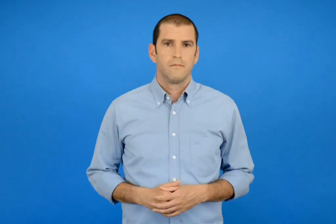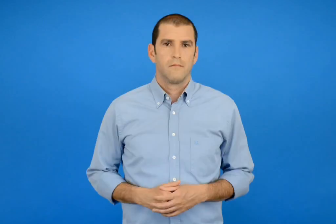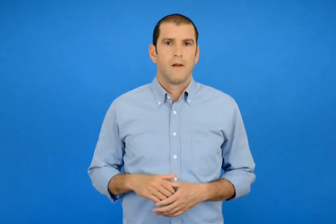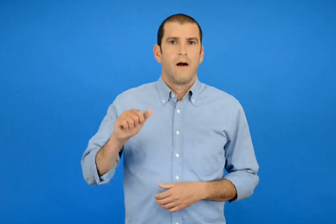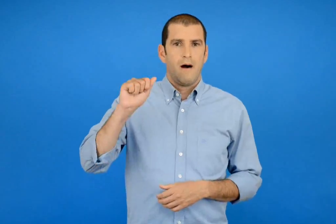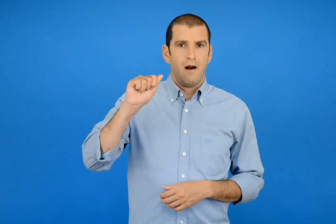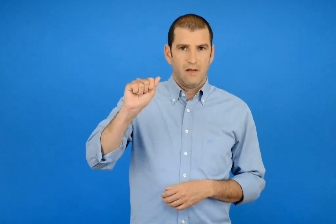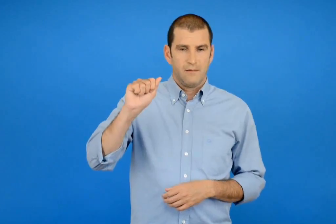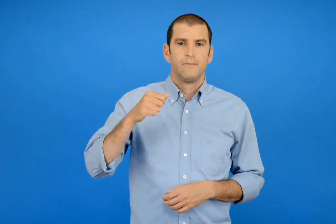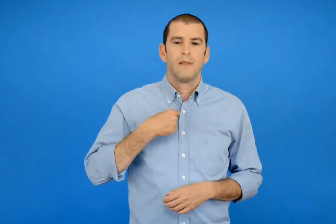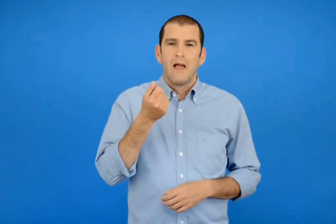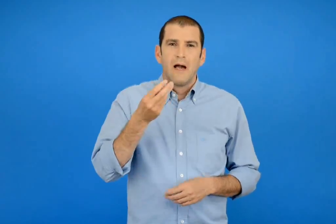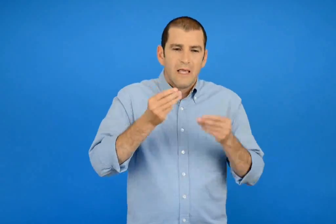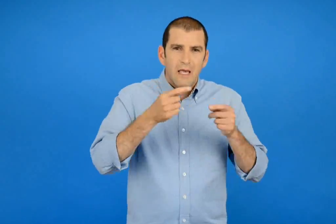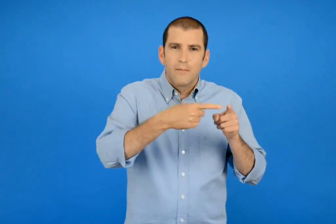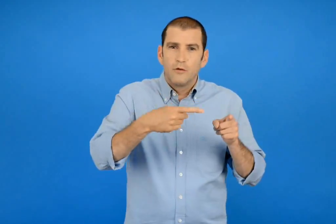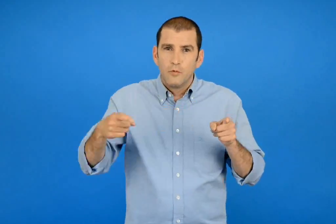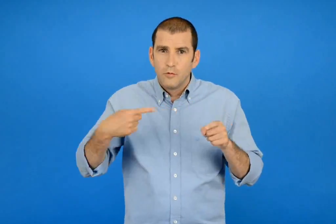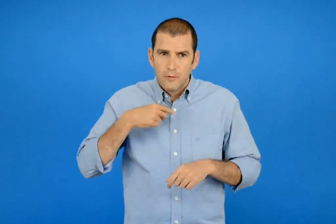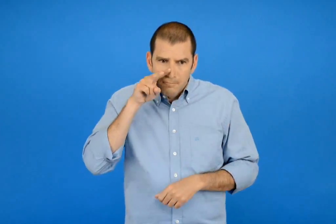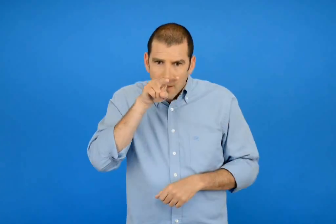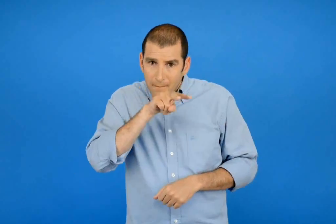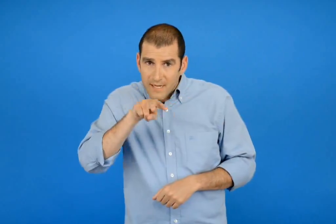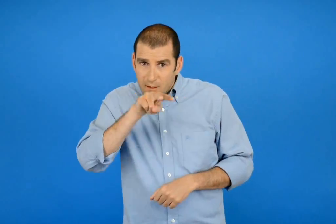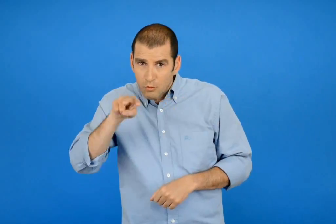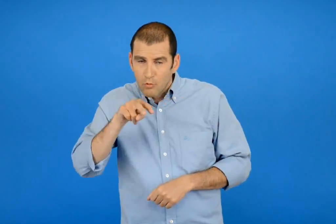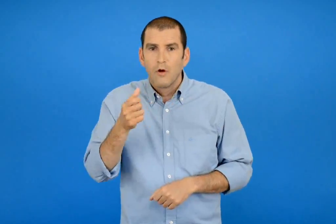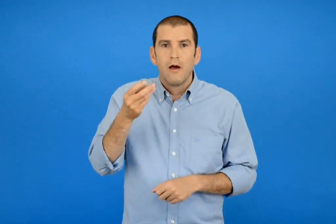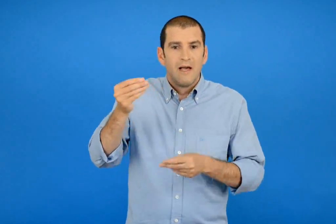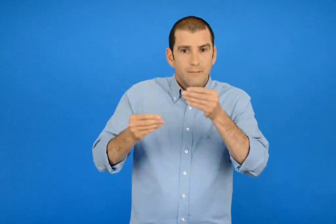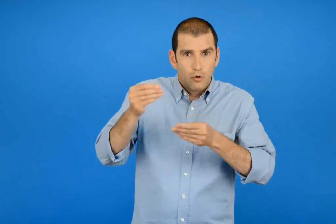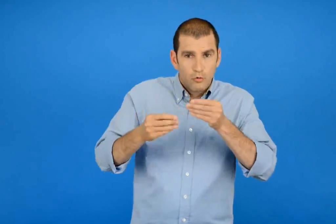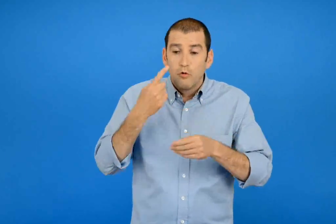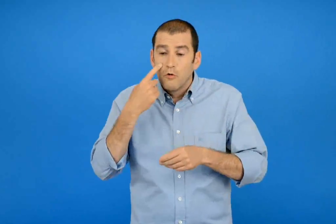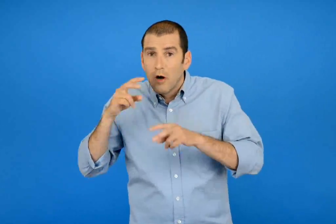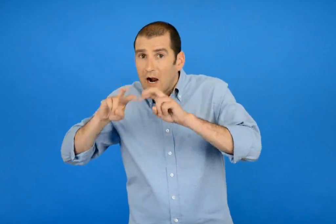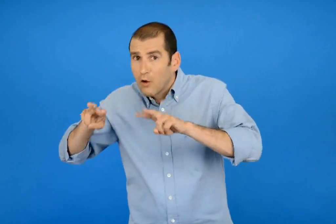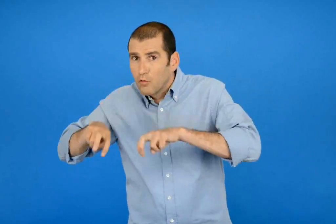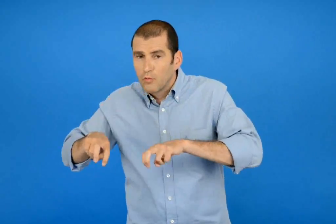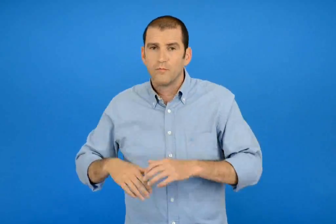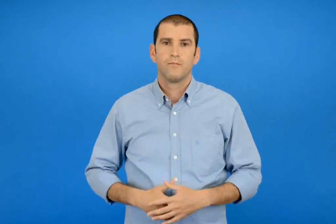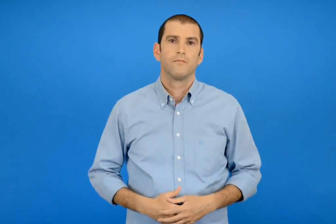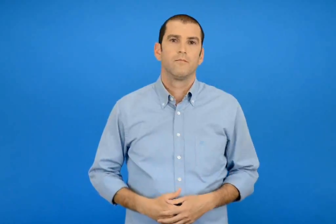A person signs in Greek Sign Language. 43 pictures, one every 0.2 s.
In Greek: α παρατηρώ υπολογίζω και ελέγχω τους υπολογισμούς μου
